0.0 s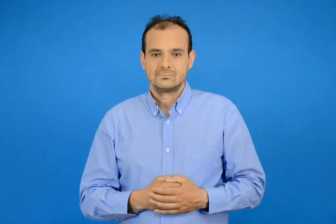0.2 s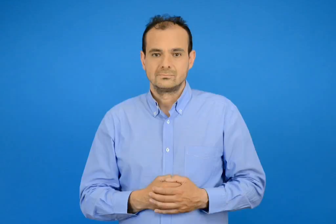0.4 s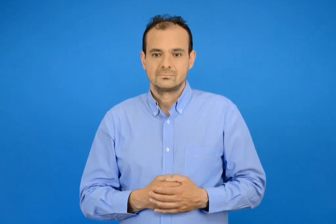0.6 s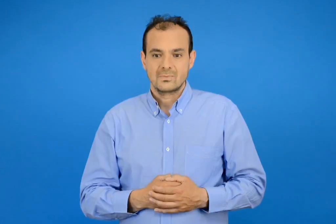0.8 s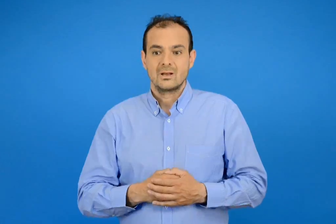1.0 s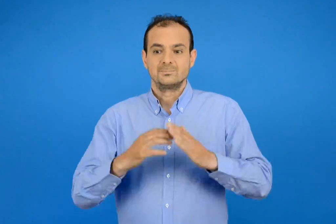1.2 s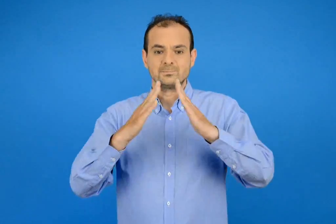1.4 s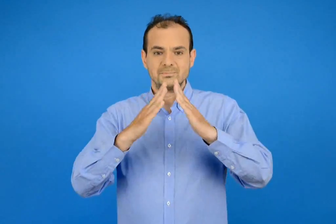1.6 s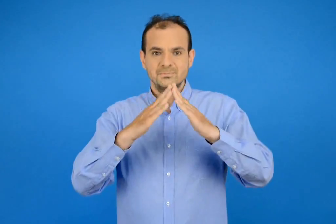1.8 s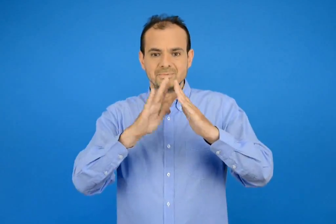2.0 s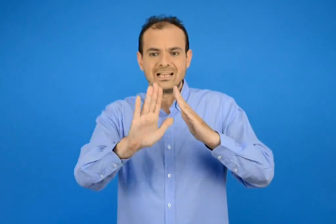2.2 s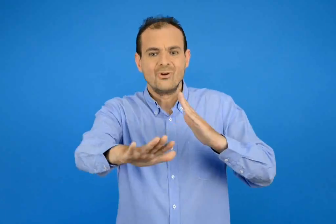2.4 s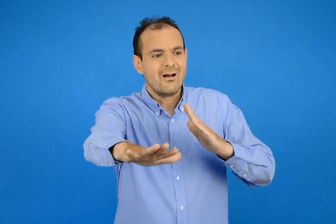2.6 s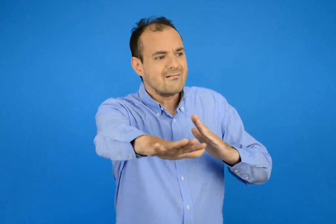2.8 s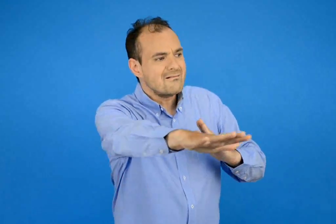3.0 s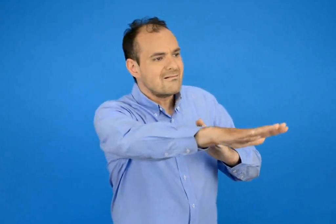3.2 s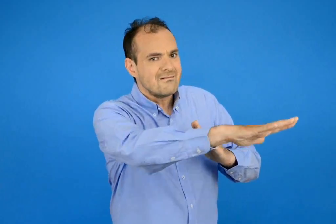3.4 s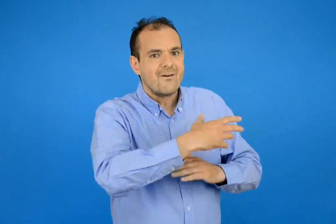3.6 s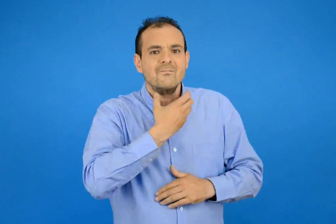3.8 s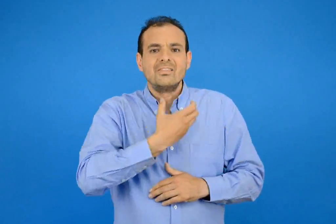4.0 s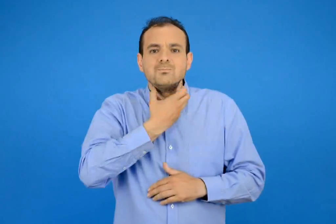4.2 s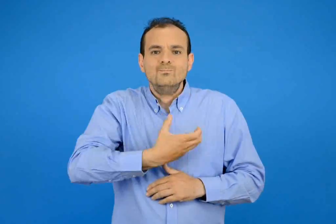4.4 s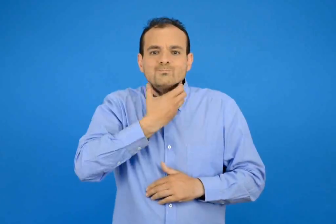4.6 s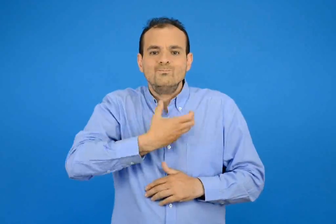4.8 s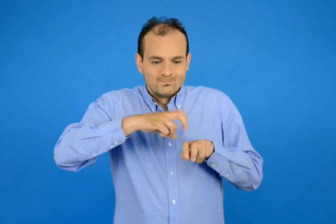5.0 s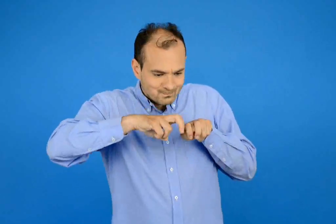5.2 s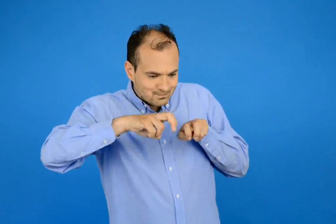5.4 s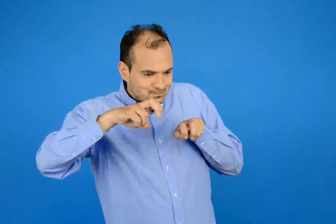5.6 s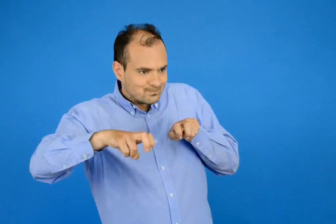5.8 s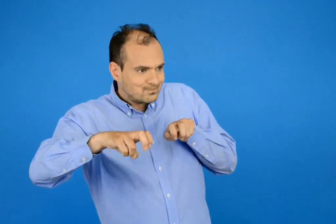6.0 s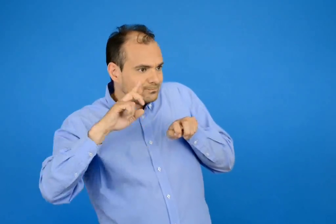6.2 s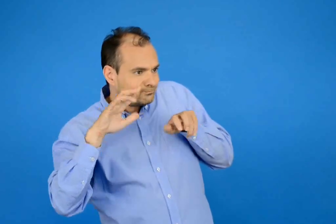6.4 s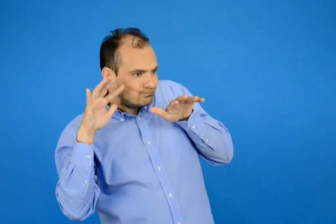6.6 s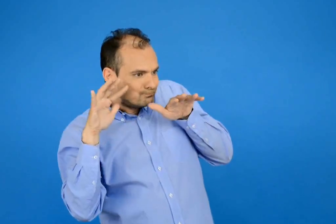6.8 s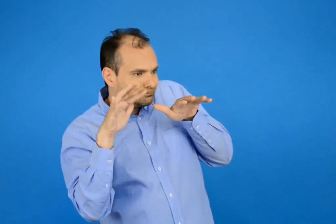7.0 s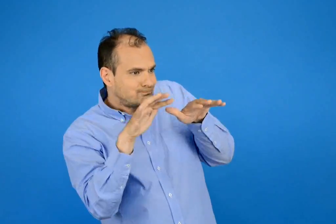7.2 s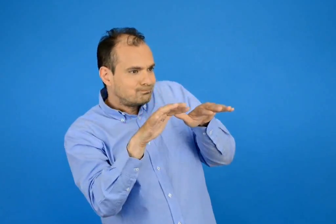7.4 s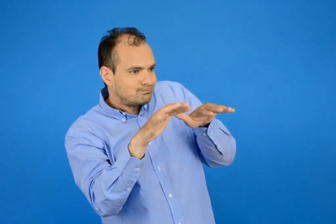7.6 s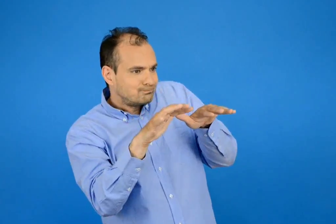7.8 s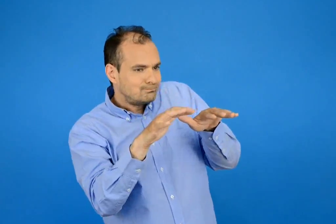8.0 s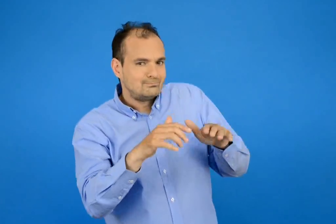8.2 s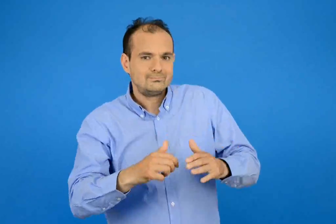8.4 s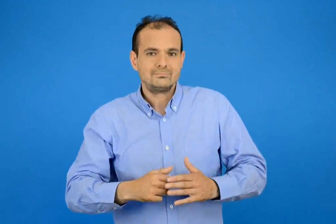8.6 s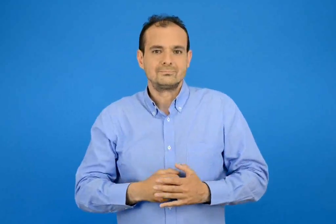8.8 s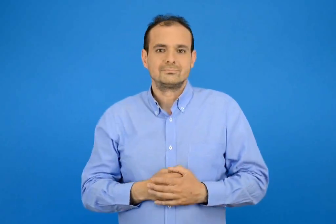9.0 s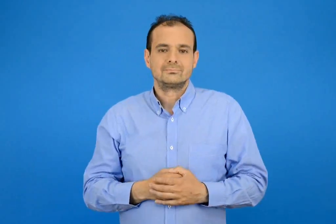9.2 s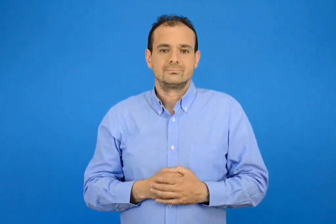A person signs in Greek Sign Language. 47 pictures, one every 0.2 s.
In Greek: οι βάτραχοι βλέπουν τα σπίτια της γειτονίας
